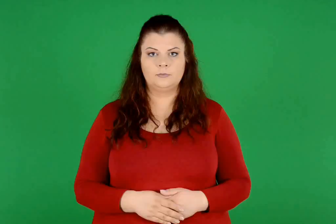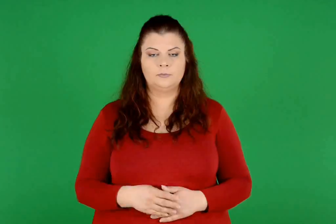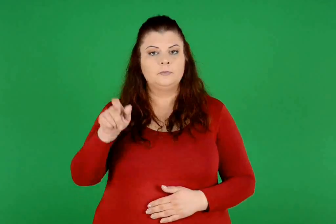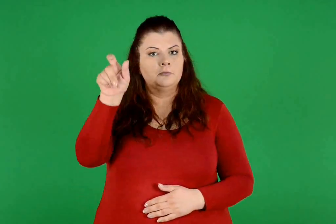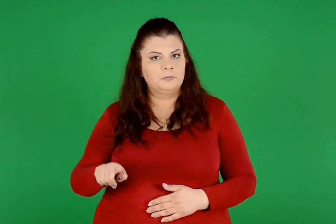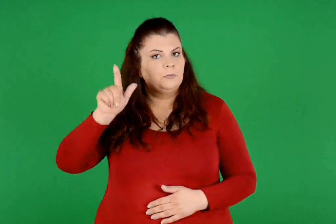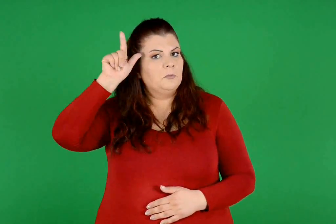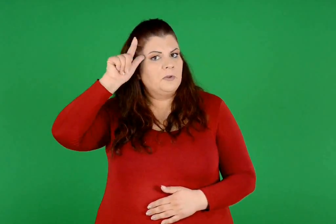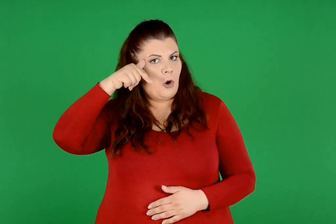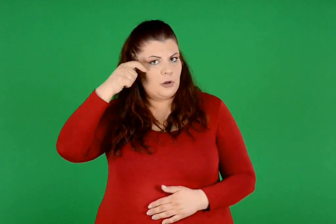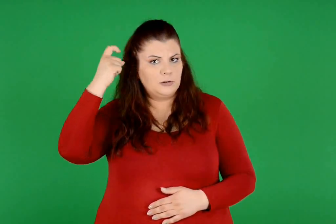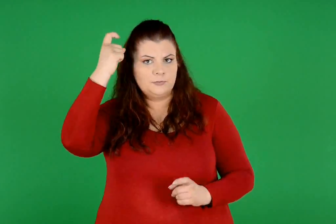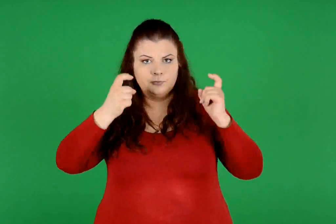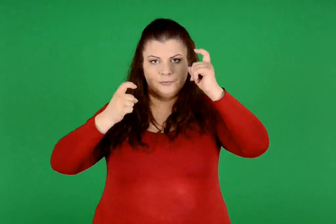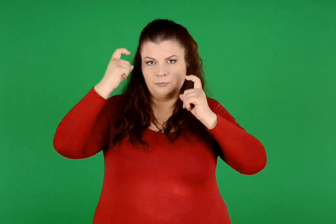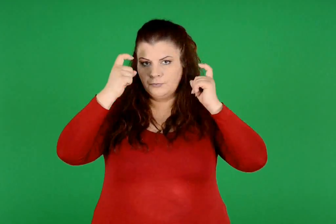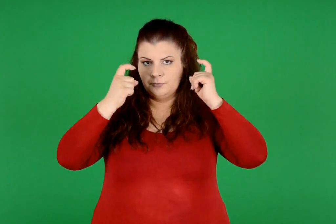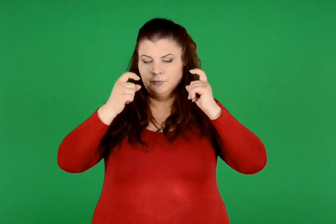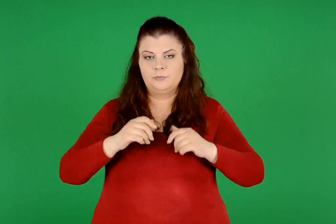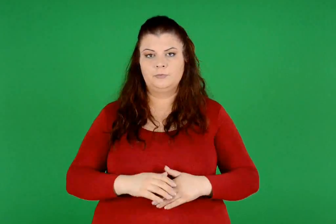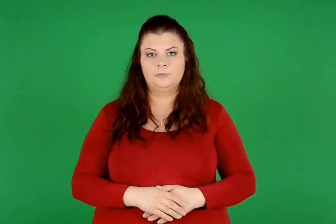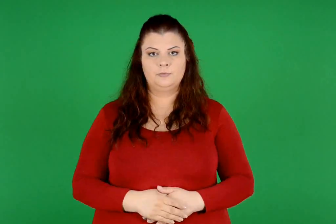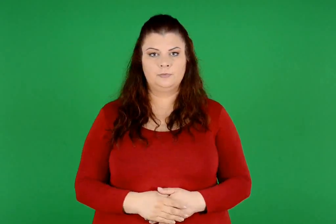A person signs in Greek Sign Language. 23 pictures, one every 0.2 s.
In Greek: ο πυθαγόρας σκέφτεται
